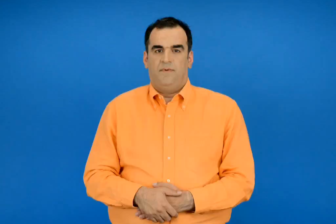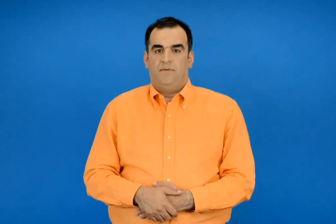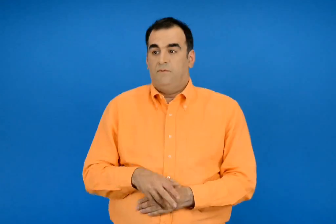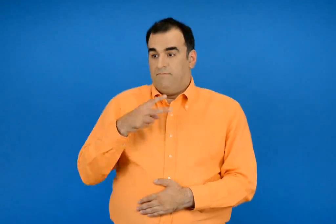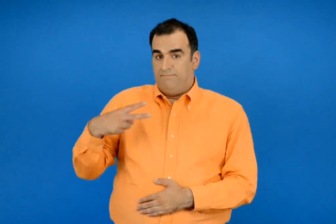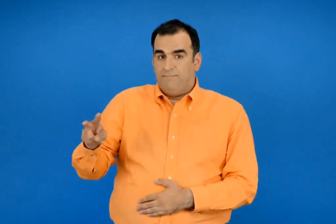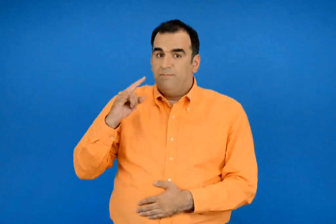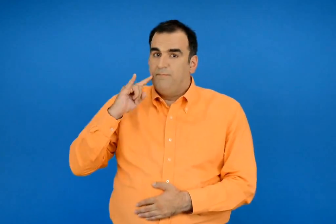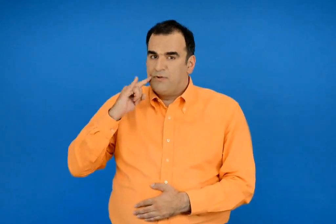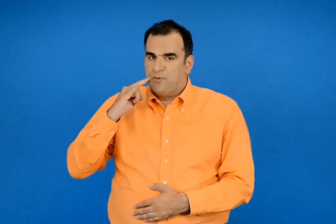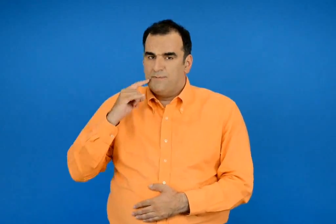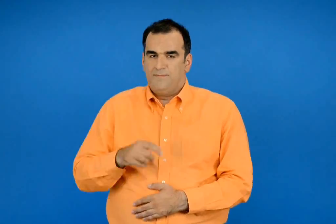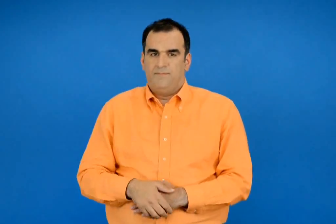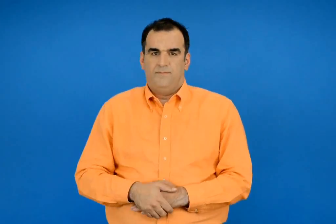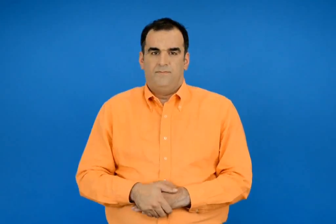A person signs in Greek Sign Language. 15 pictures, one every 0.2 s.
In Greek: του πέτρου
